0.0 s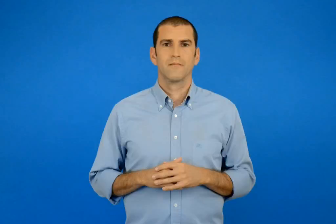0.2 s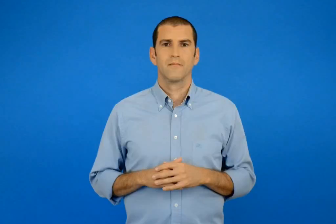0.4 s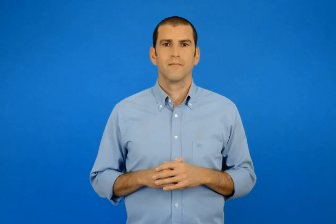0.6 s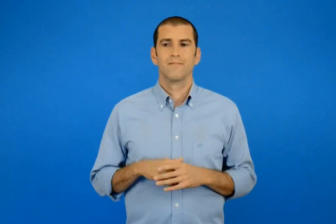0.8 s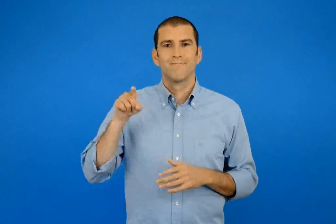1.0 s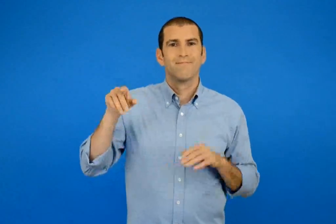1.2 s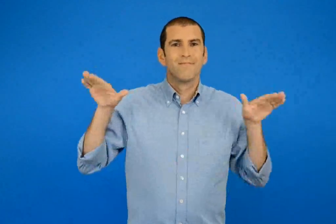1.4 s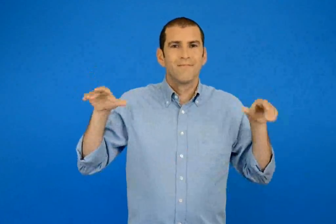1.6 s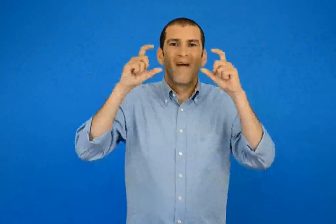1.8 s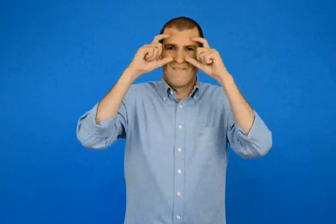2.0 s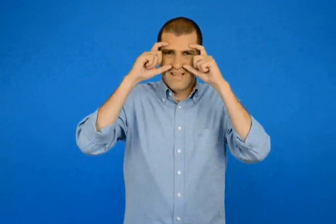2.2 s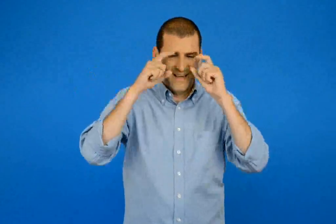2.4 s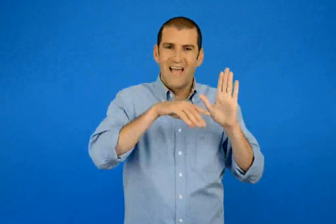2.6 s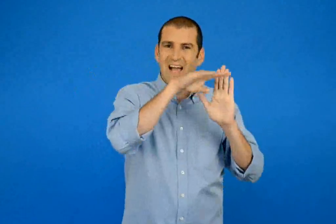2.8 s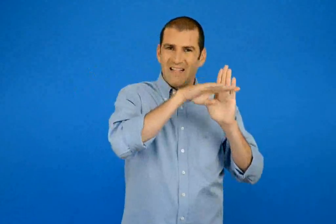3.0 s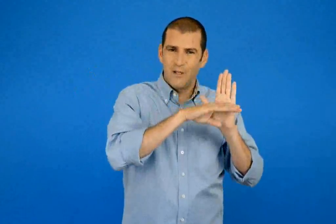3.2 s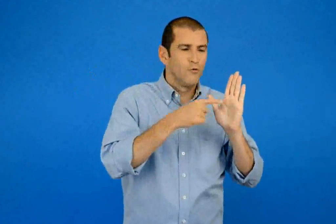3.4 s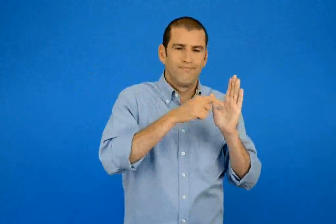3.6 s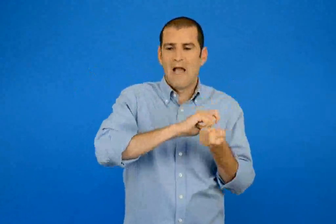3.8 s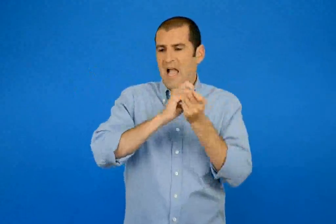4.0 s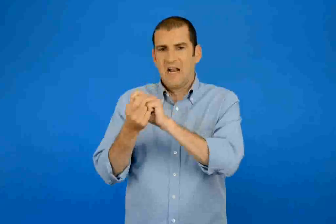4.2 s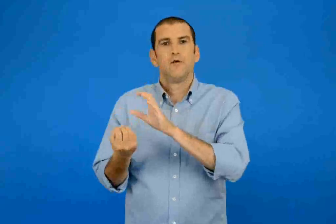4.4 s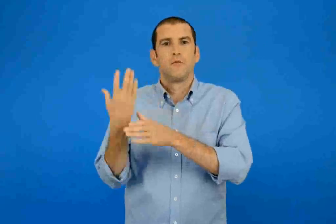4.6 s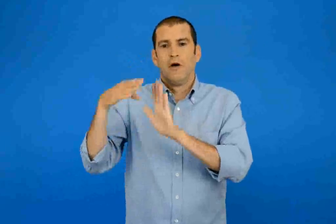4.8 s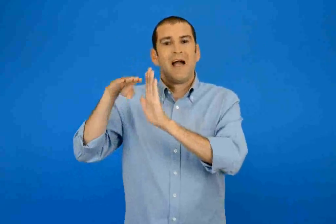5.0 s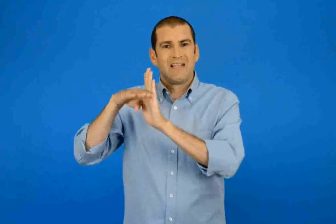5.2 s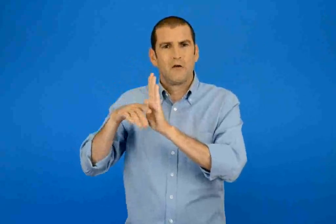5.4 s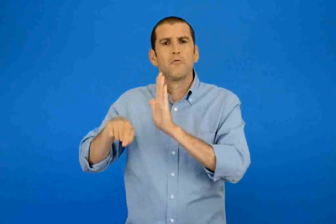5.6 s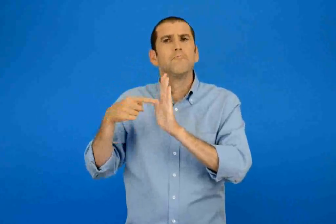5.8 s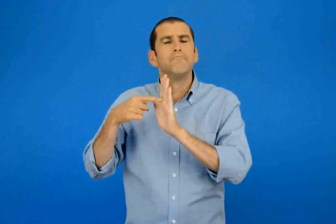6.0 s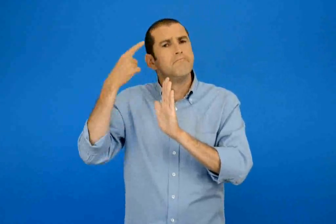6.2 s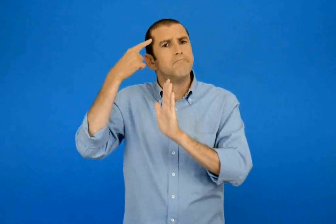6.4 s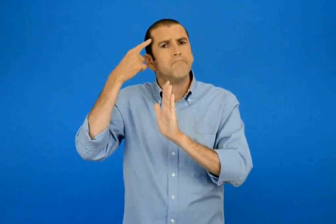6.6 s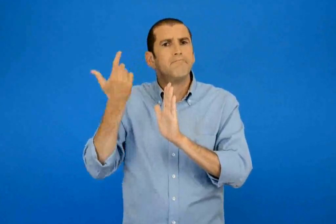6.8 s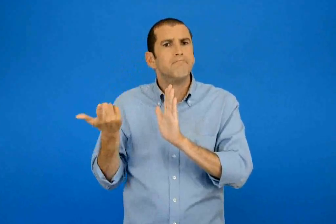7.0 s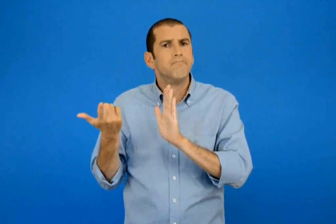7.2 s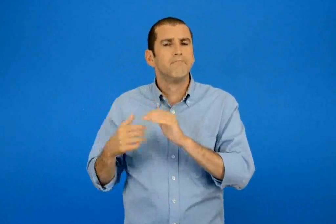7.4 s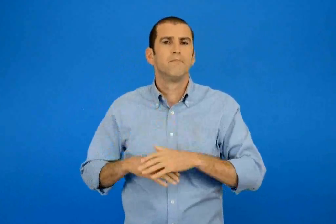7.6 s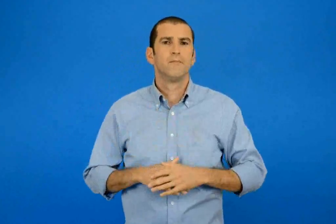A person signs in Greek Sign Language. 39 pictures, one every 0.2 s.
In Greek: τι νομίζεις πως άλλαξε στον κατάλογο που έφτιαξε η βάγια ;
